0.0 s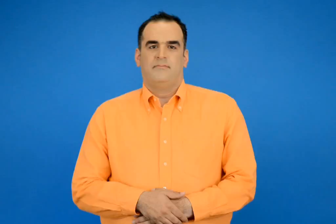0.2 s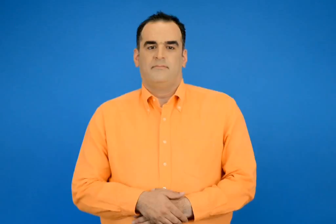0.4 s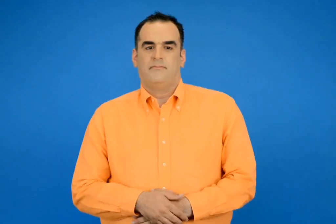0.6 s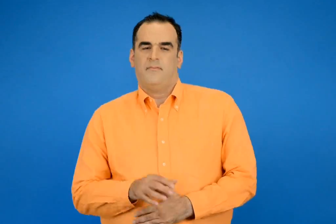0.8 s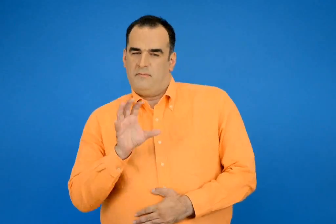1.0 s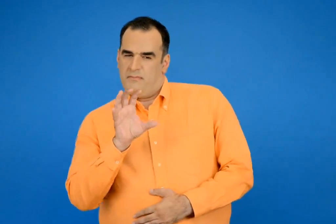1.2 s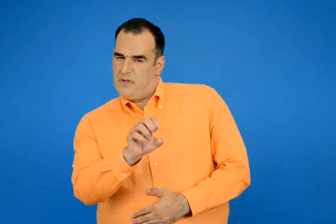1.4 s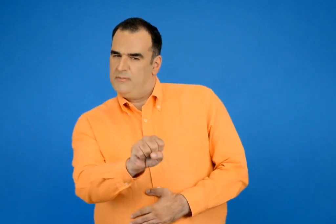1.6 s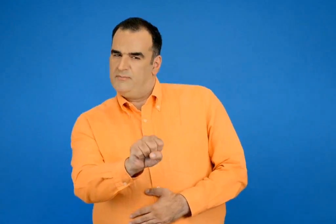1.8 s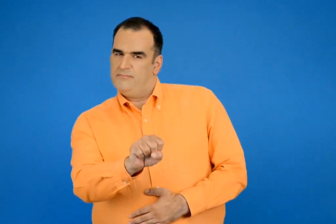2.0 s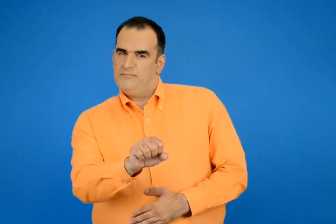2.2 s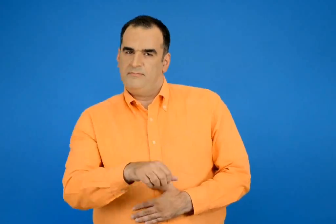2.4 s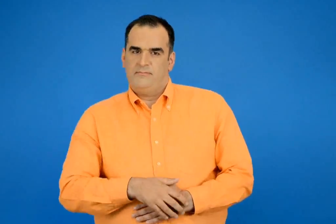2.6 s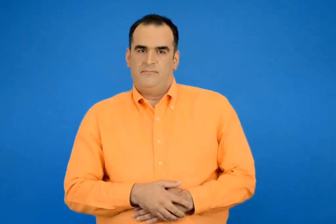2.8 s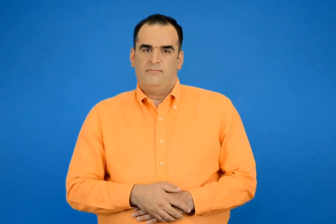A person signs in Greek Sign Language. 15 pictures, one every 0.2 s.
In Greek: εκτιμώ
